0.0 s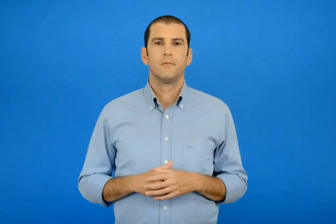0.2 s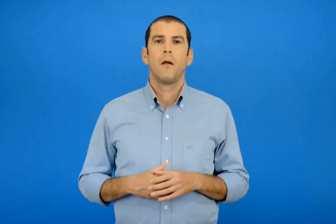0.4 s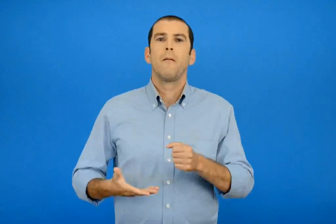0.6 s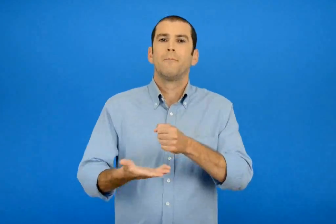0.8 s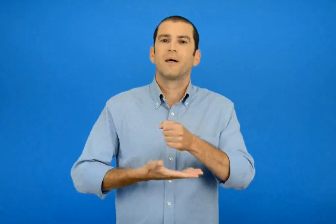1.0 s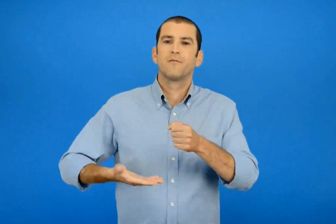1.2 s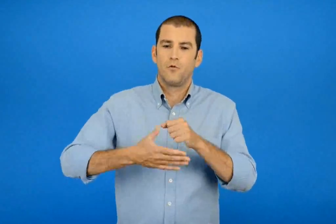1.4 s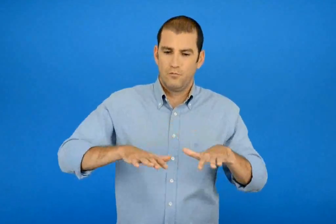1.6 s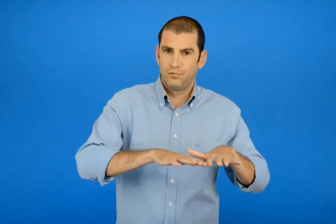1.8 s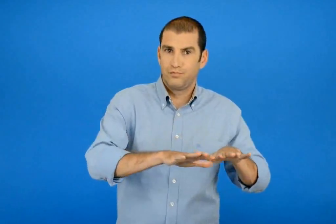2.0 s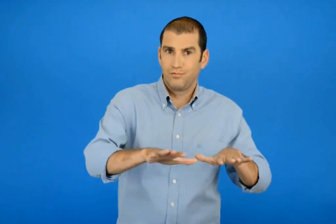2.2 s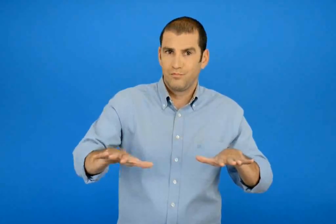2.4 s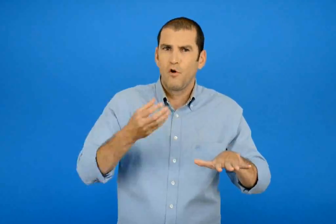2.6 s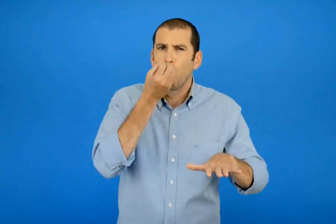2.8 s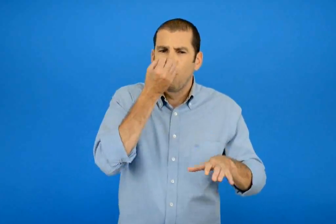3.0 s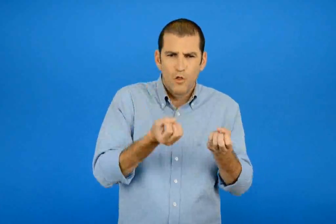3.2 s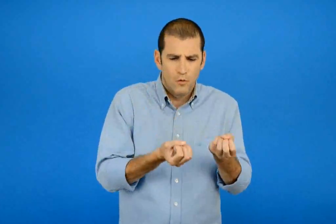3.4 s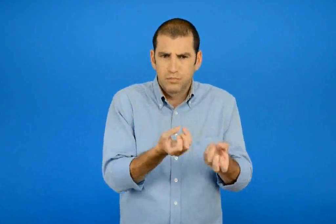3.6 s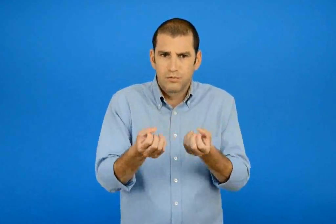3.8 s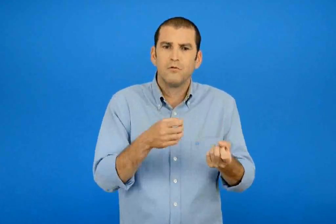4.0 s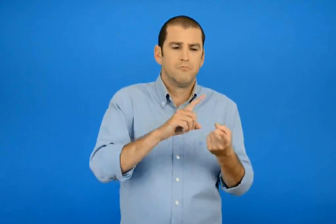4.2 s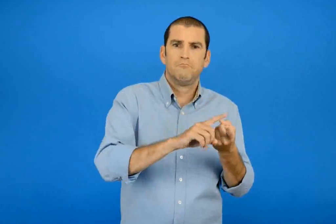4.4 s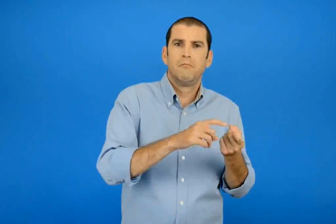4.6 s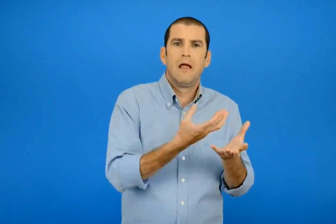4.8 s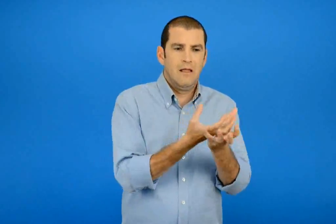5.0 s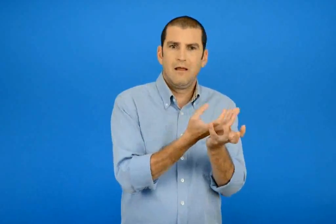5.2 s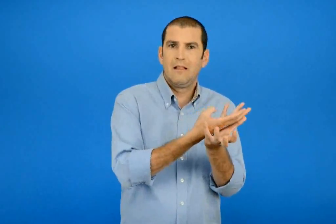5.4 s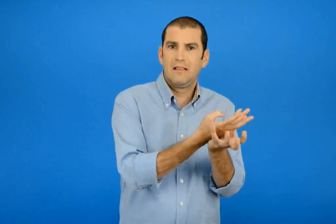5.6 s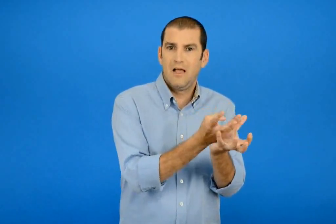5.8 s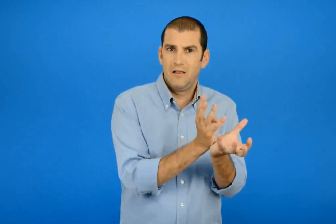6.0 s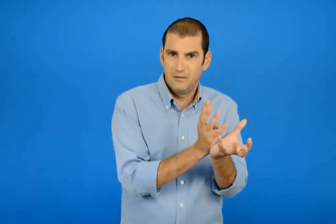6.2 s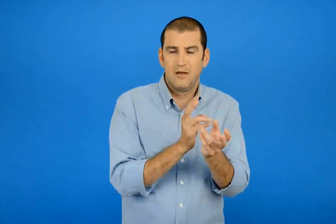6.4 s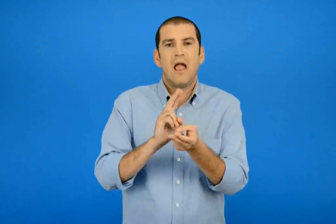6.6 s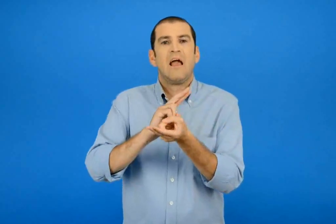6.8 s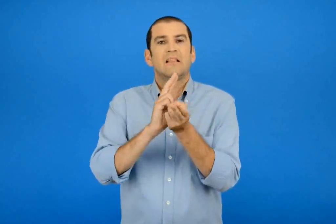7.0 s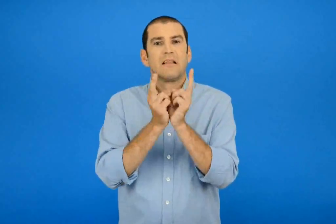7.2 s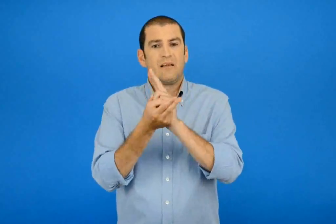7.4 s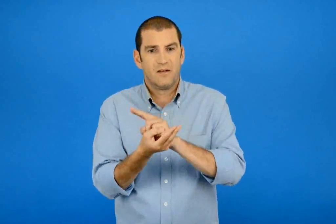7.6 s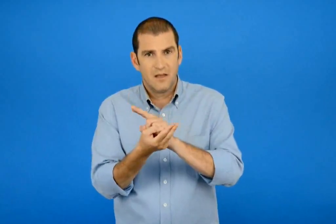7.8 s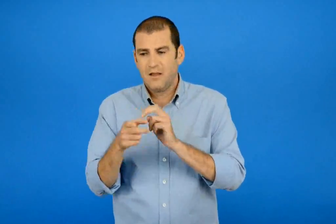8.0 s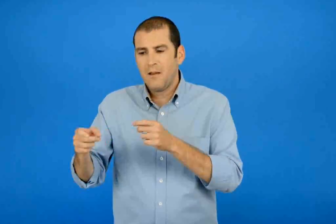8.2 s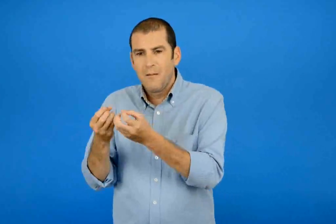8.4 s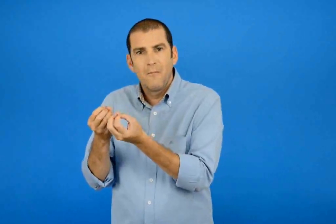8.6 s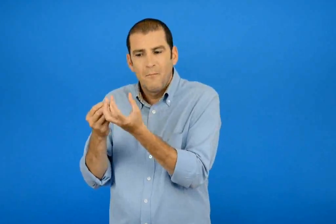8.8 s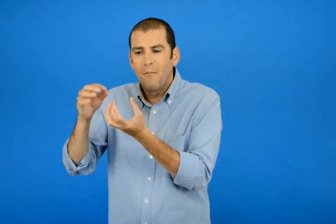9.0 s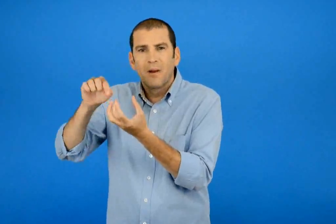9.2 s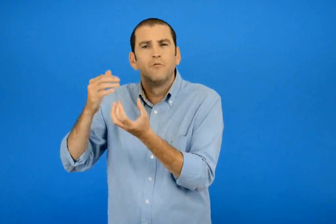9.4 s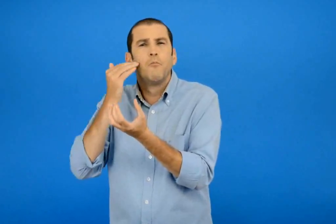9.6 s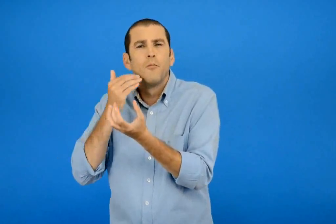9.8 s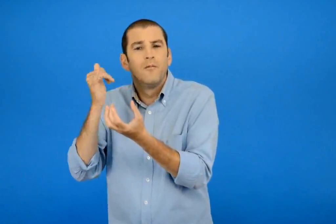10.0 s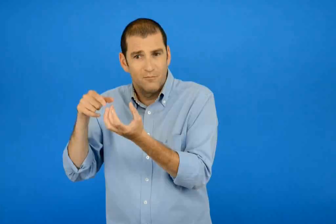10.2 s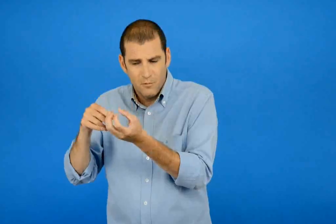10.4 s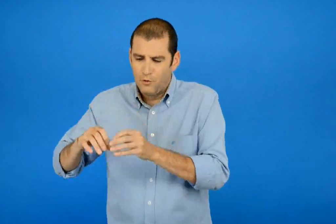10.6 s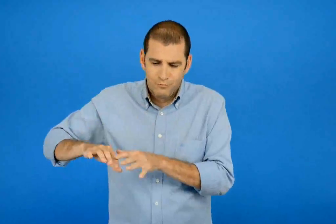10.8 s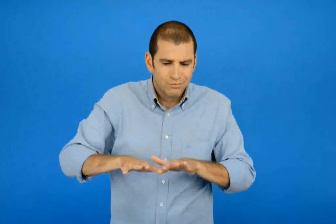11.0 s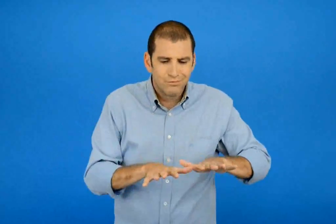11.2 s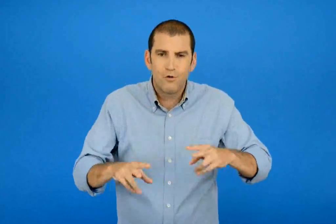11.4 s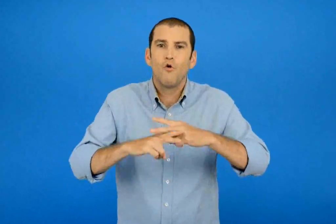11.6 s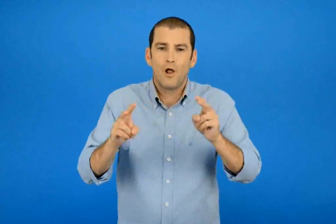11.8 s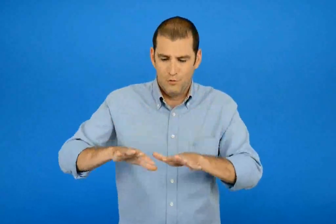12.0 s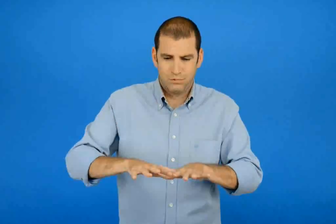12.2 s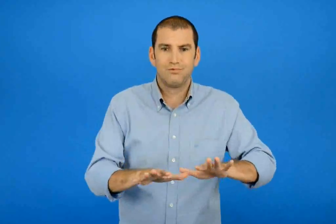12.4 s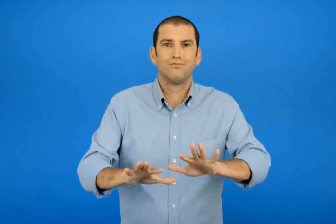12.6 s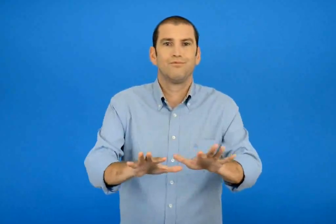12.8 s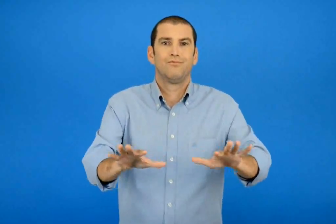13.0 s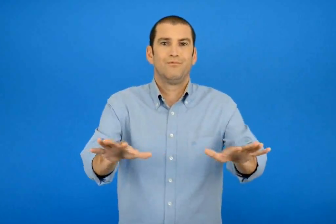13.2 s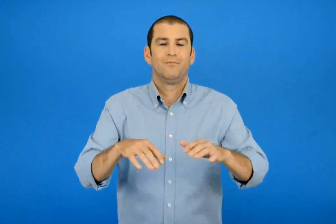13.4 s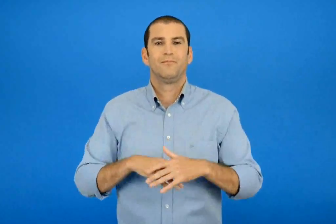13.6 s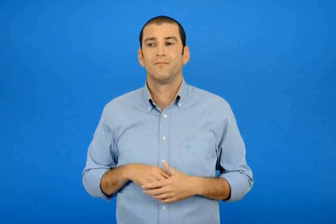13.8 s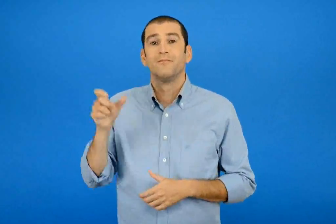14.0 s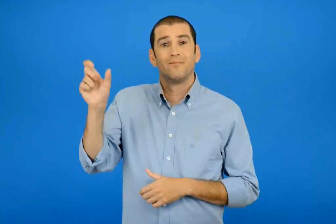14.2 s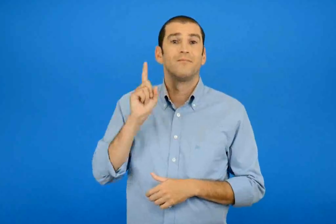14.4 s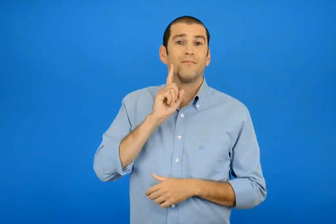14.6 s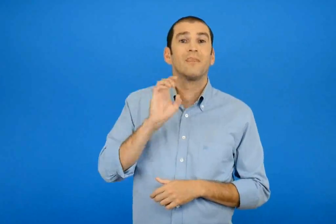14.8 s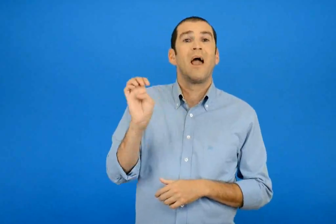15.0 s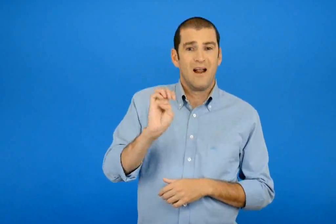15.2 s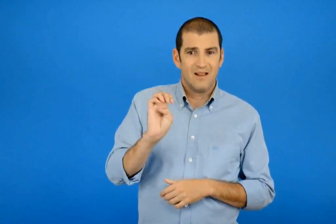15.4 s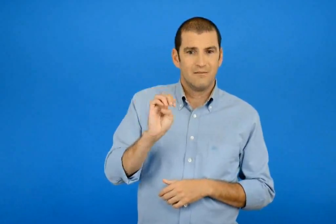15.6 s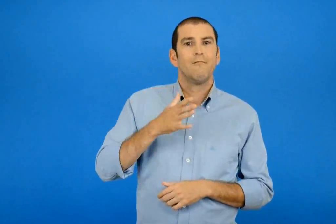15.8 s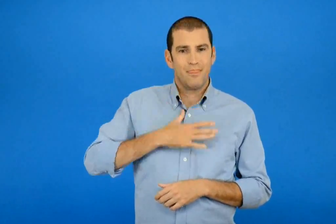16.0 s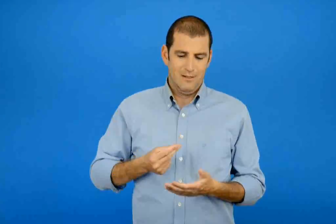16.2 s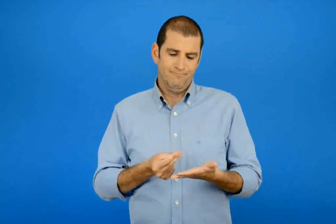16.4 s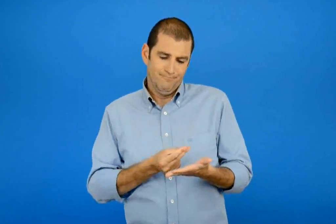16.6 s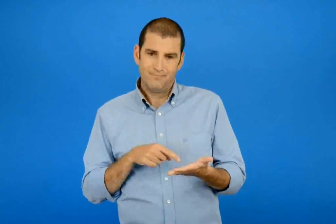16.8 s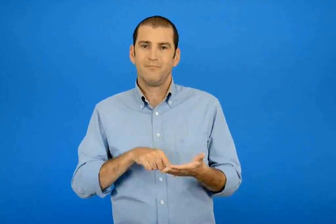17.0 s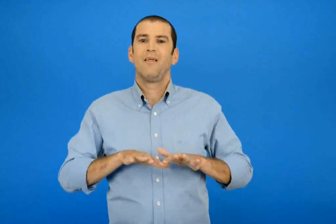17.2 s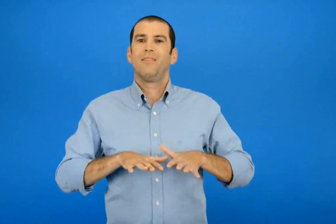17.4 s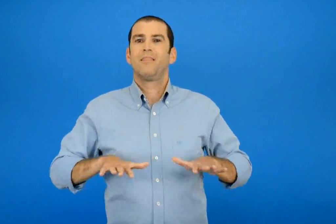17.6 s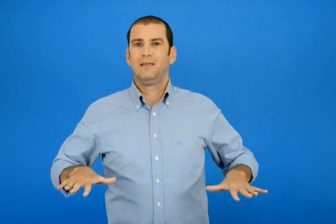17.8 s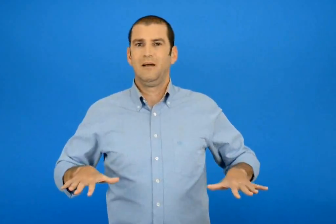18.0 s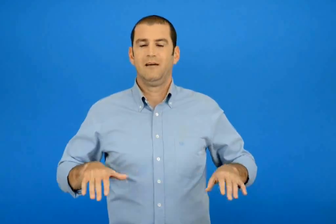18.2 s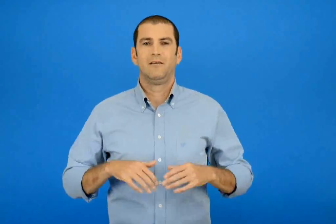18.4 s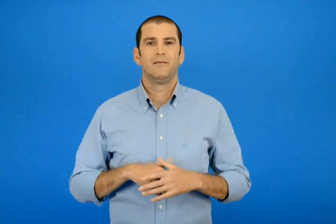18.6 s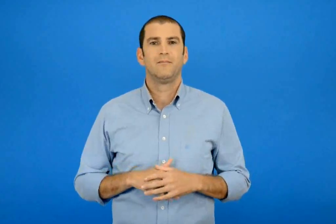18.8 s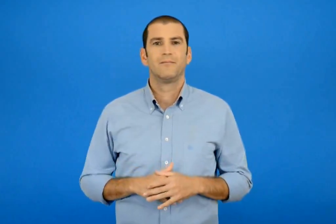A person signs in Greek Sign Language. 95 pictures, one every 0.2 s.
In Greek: τα λουλούδια του περιβολιού οι ντάλιες τα τριαντάφυλλα και οι μενεξέδες ανεβήκανε στον ουρανό πήγε η ελένη να ζωγραφίσει τη θάλασσα
